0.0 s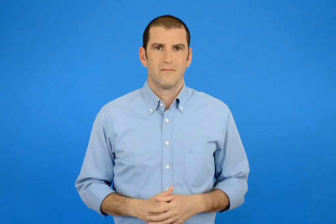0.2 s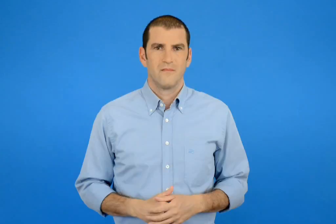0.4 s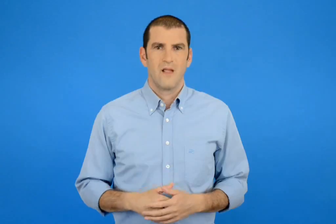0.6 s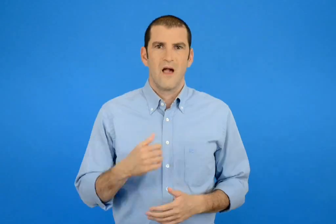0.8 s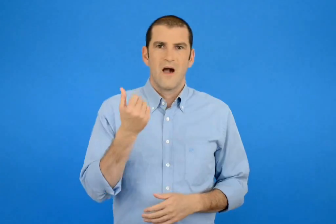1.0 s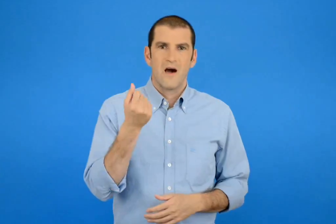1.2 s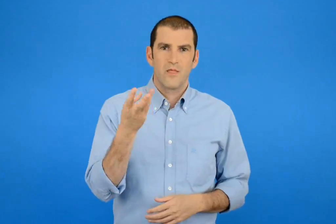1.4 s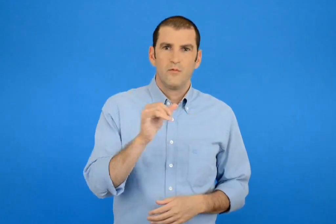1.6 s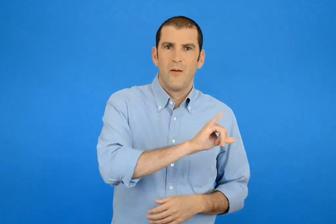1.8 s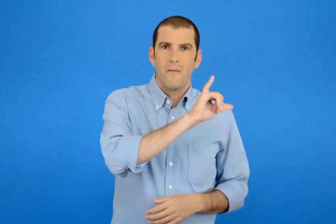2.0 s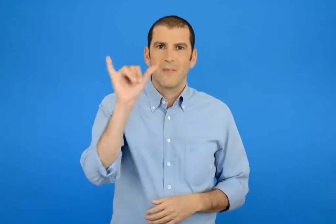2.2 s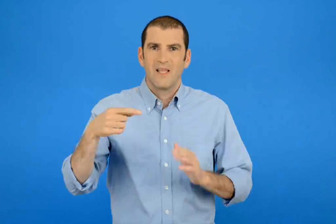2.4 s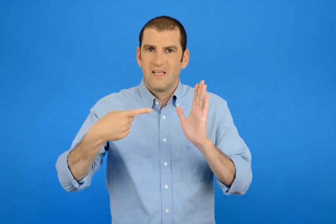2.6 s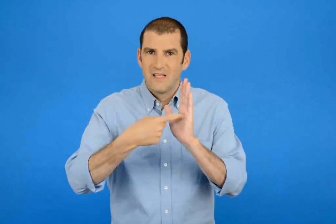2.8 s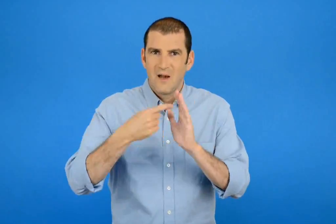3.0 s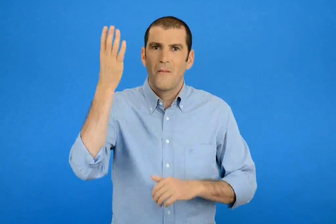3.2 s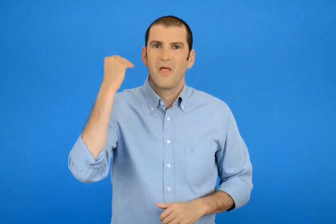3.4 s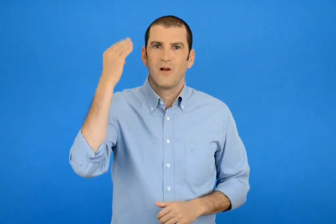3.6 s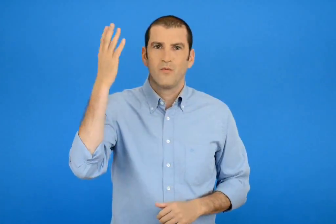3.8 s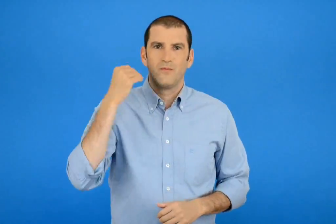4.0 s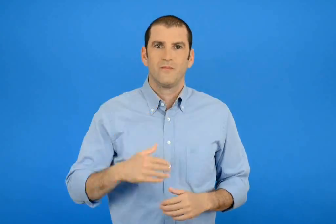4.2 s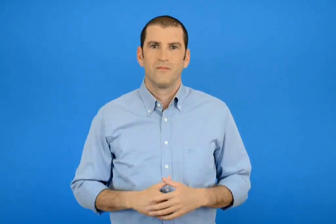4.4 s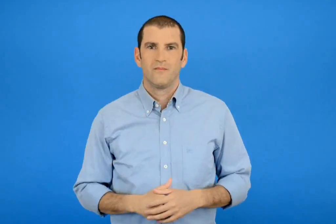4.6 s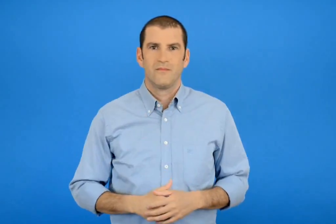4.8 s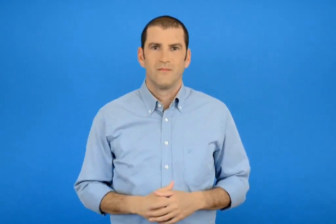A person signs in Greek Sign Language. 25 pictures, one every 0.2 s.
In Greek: γνωρίζω τους αριθμούς μέχρι το 1000
